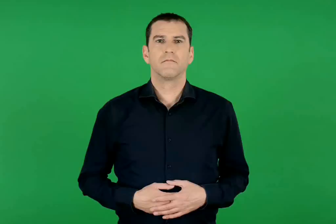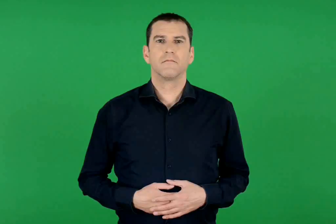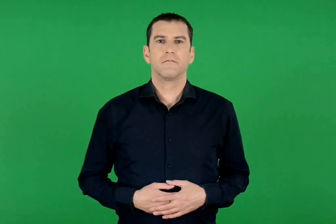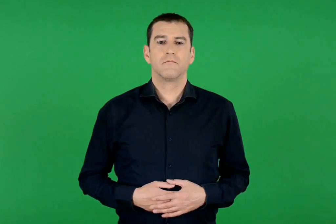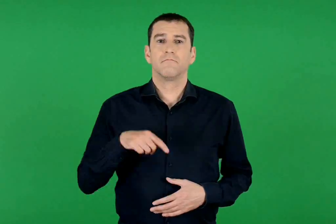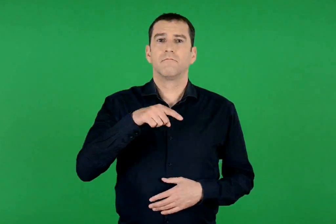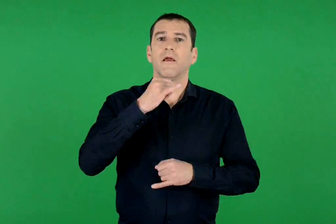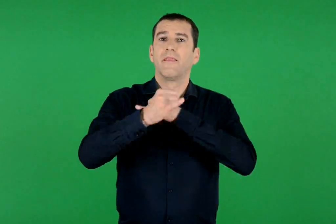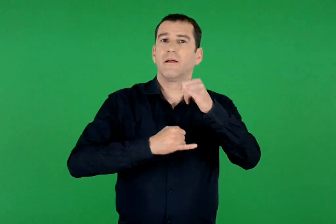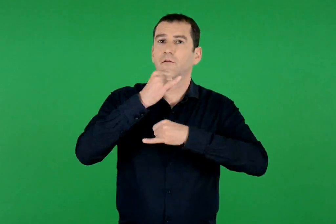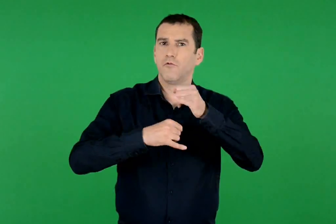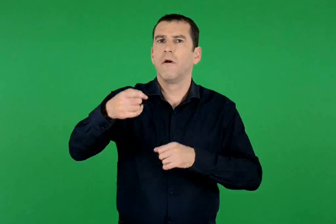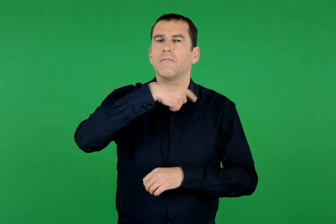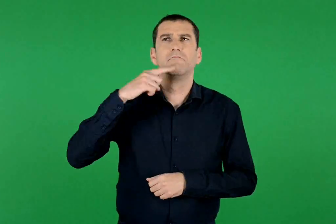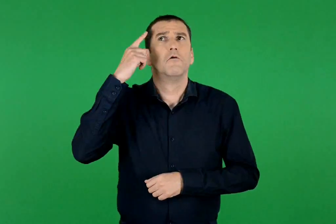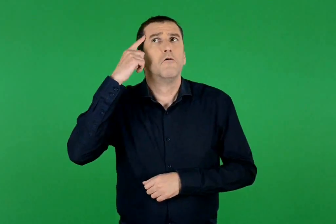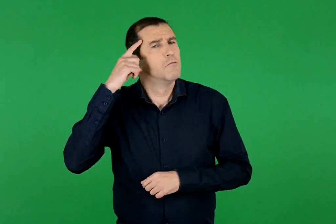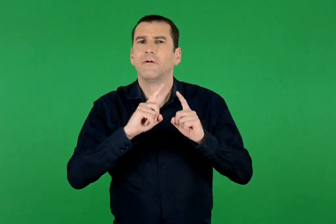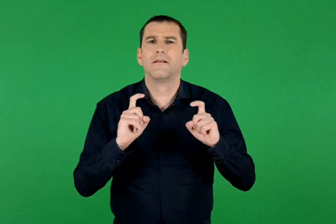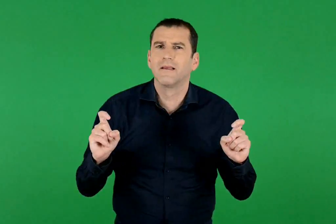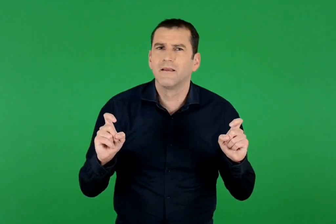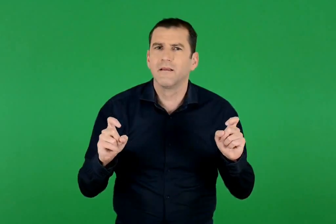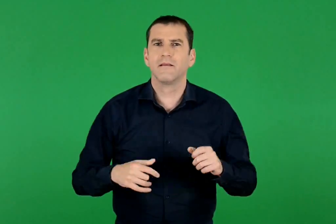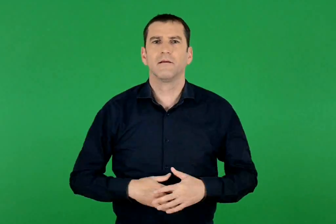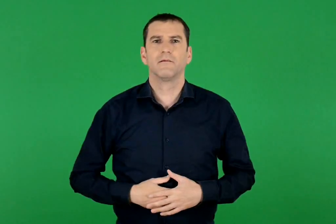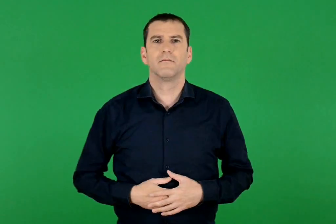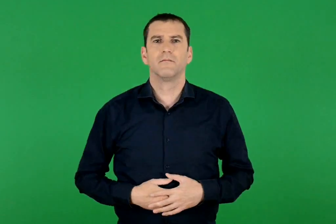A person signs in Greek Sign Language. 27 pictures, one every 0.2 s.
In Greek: τι νομίζουμε ότι είναι το διαδίκτυο ;
